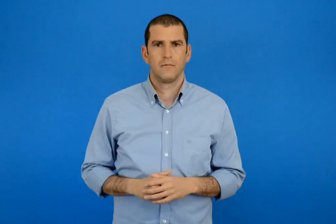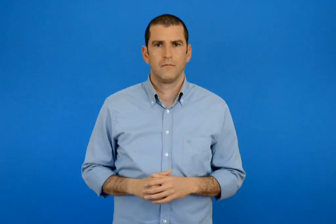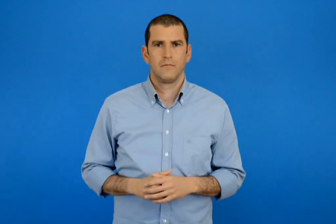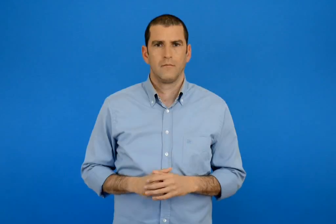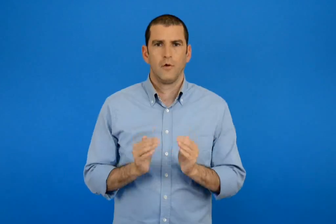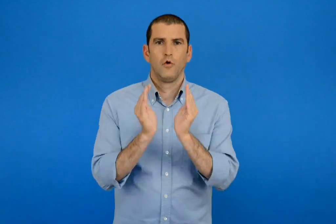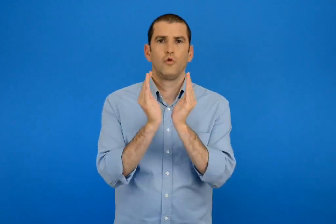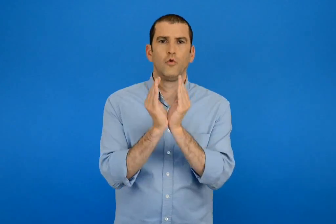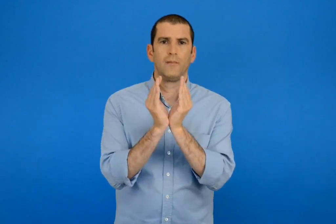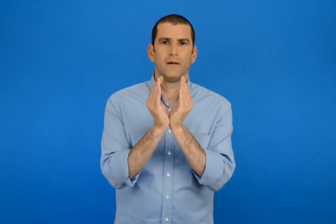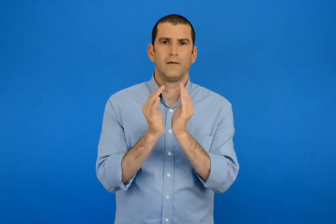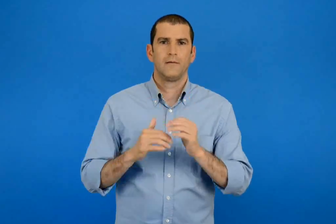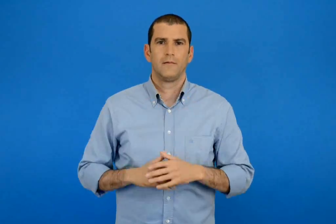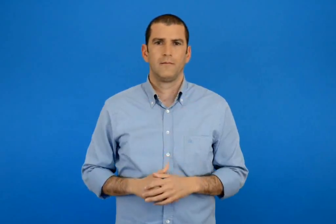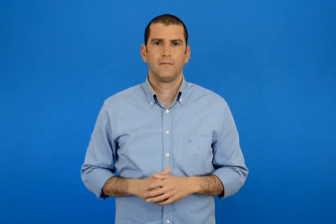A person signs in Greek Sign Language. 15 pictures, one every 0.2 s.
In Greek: τουλίπα
